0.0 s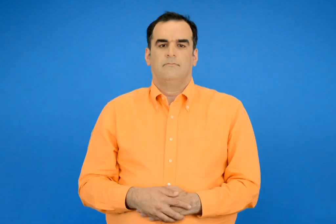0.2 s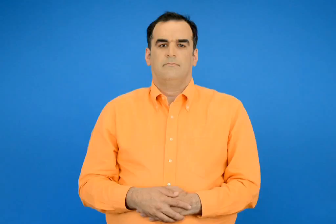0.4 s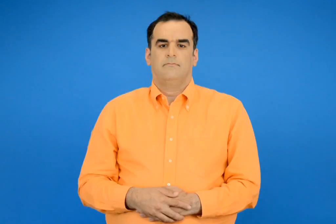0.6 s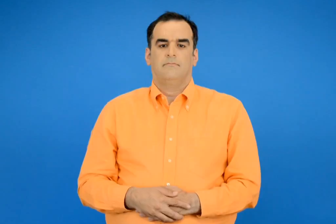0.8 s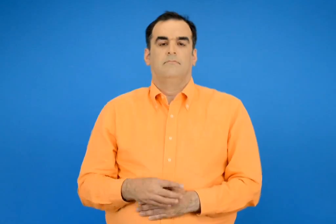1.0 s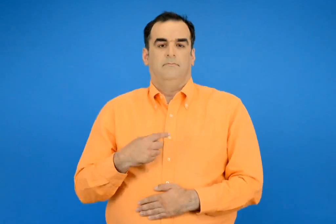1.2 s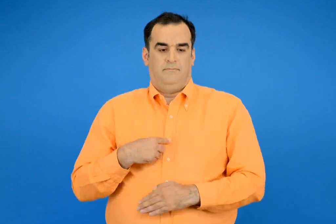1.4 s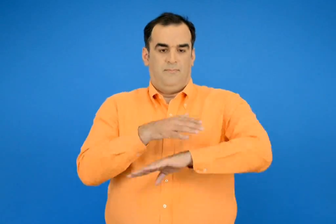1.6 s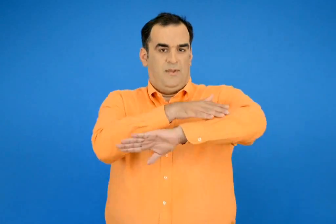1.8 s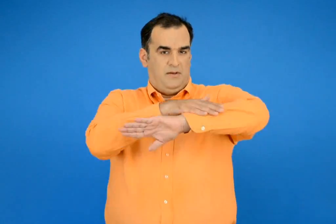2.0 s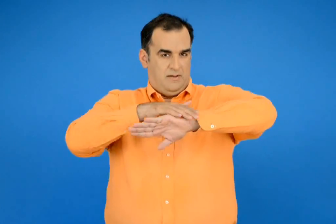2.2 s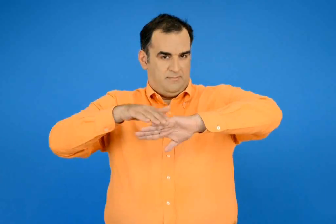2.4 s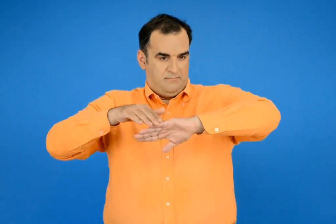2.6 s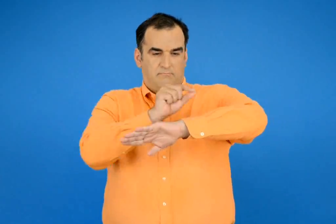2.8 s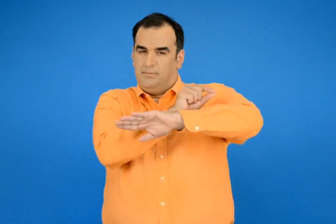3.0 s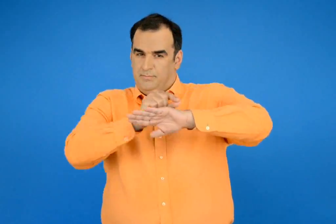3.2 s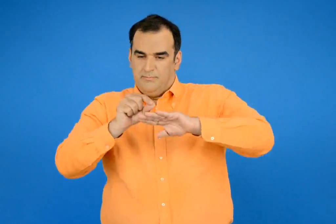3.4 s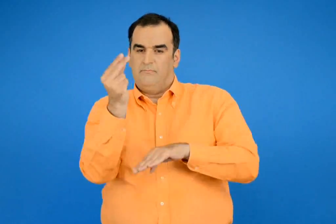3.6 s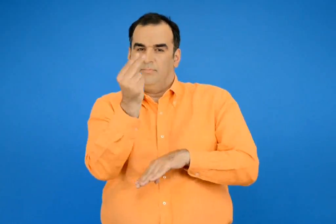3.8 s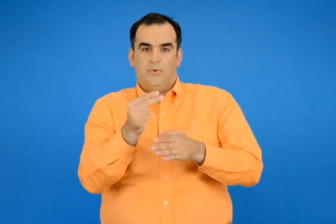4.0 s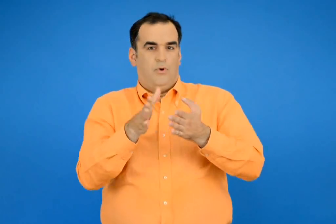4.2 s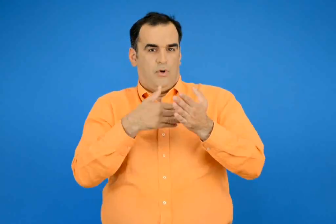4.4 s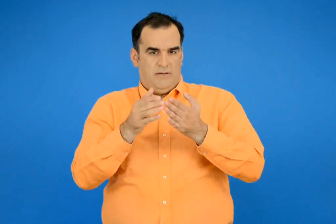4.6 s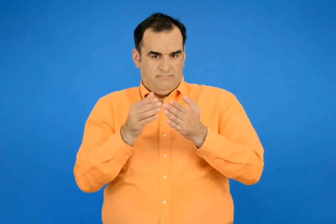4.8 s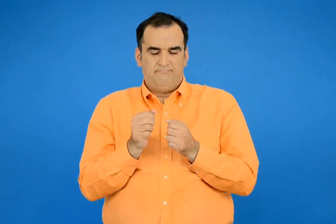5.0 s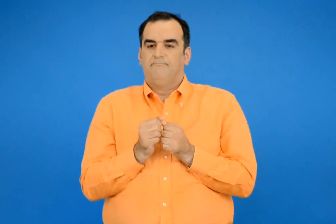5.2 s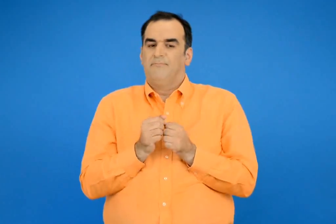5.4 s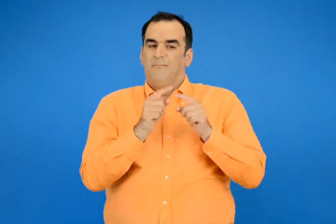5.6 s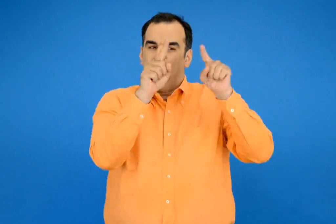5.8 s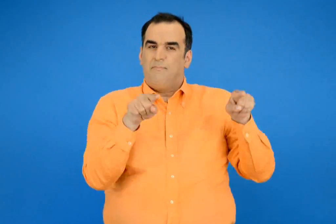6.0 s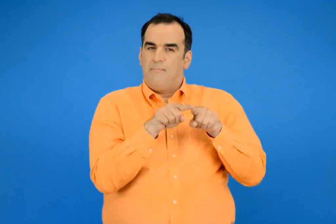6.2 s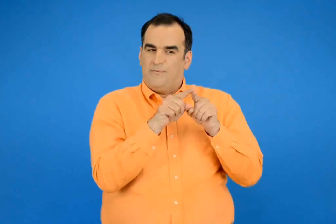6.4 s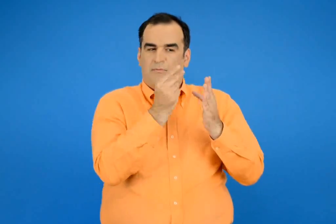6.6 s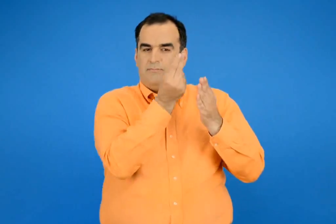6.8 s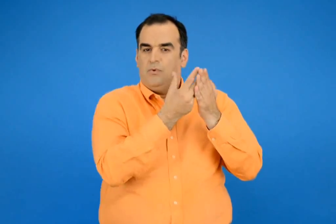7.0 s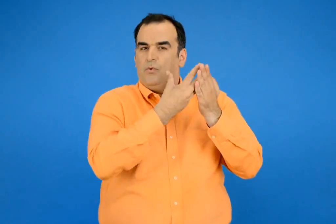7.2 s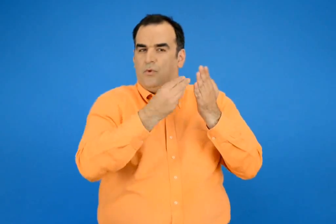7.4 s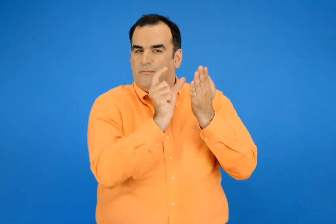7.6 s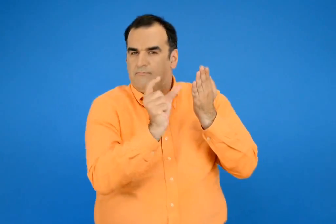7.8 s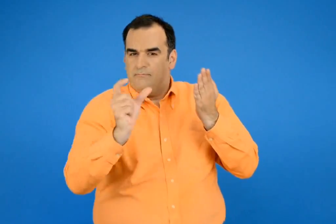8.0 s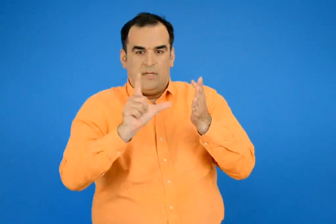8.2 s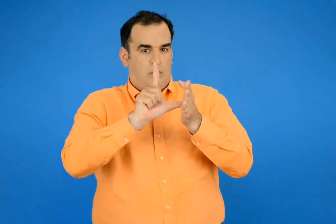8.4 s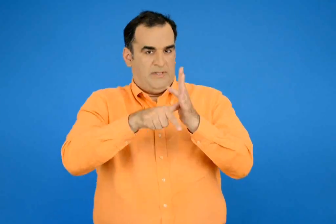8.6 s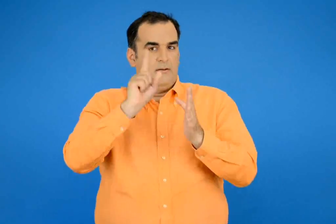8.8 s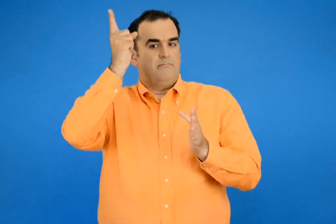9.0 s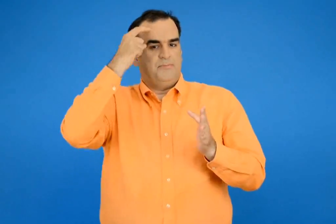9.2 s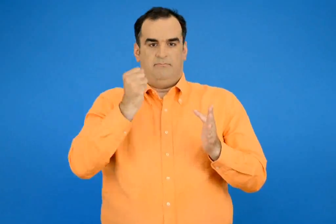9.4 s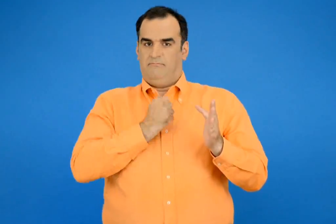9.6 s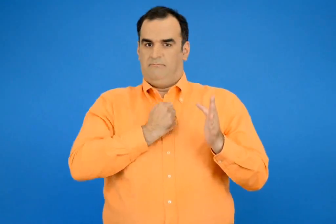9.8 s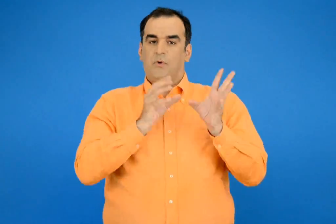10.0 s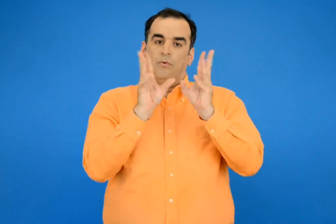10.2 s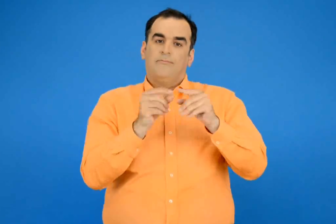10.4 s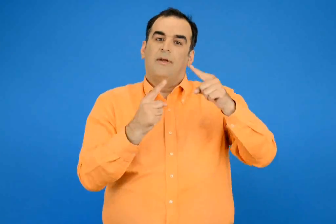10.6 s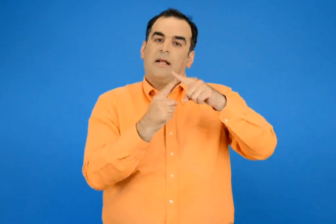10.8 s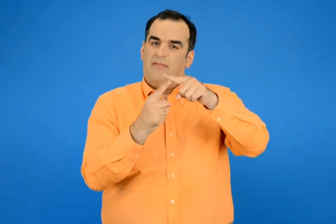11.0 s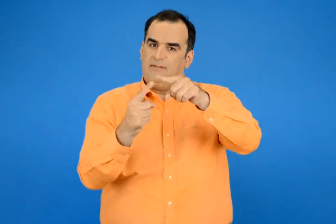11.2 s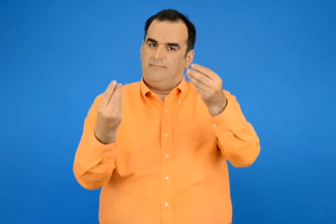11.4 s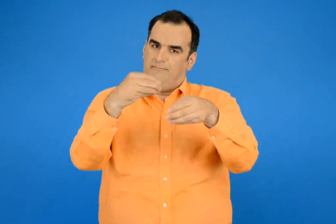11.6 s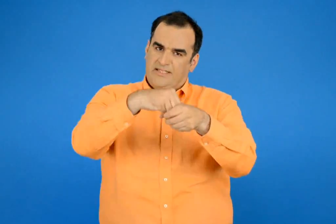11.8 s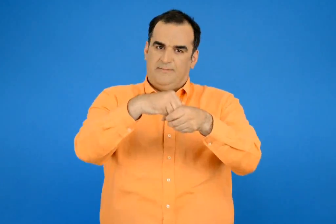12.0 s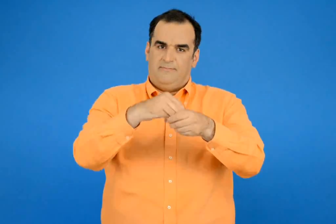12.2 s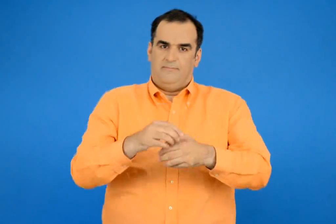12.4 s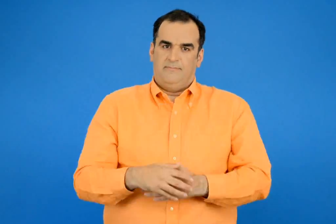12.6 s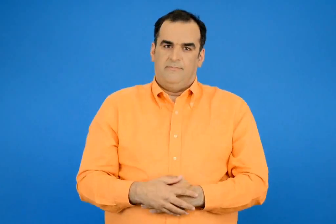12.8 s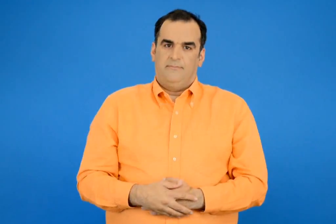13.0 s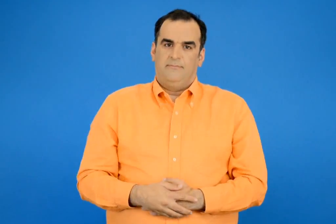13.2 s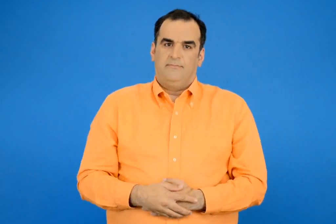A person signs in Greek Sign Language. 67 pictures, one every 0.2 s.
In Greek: χρησιμοποιώ χάρακα και χρώματα και φτιάχνω κι εγώ το δικό μου γεωμετρικό μοτίβο με κάθετες ευθείες
